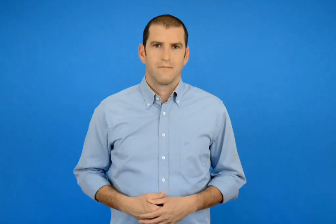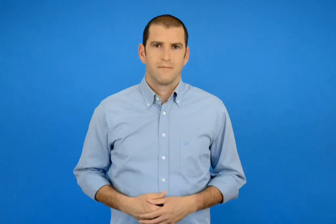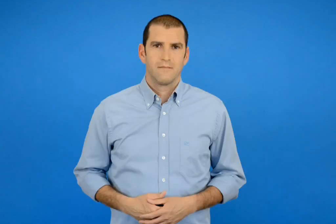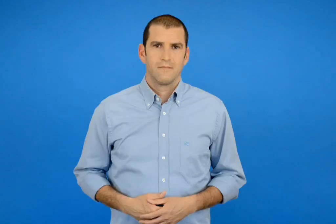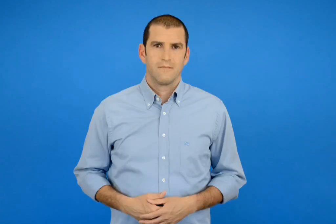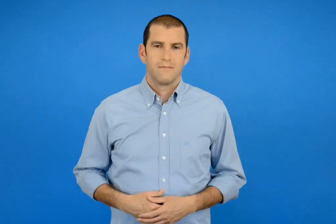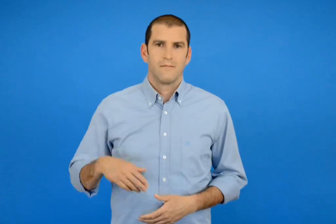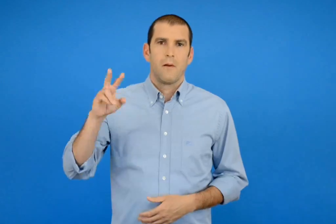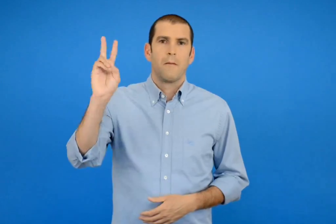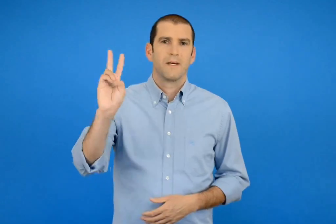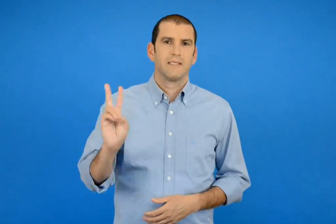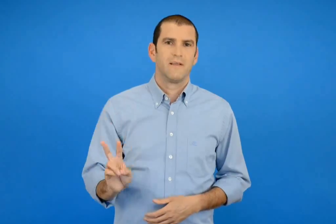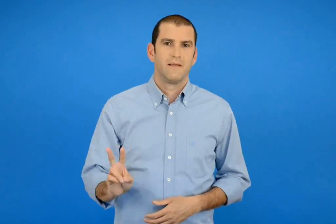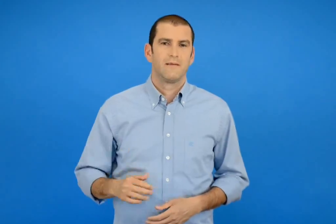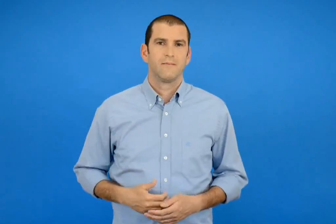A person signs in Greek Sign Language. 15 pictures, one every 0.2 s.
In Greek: παρασκευή
